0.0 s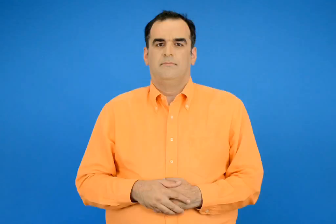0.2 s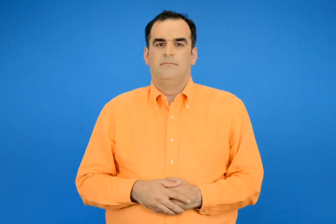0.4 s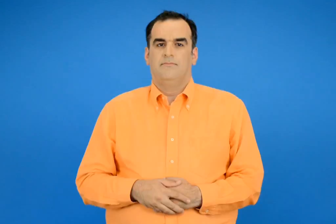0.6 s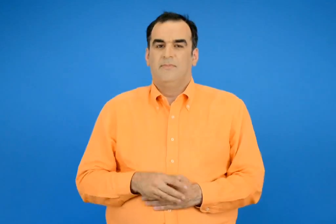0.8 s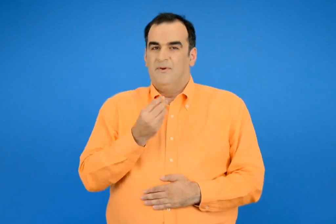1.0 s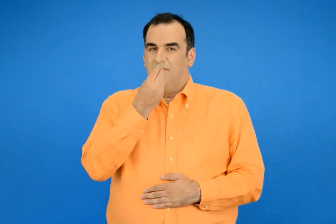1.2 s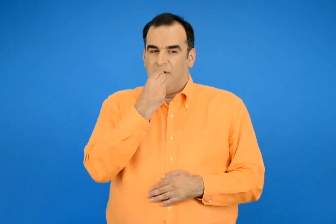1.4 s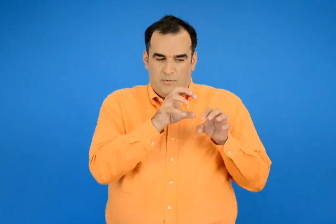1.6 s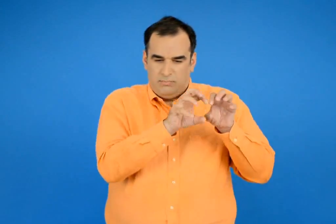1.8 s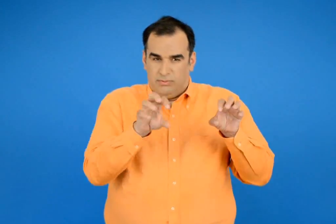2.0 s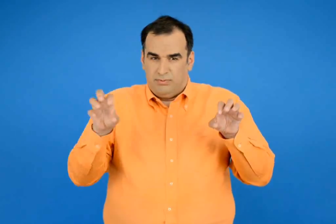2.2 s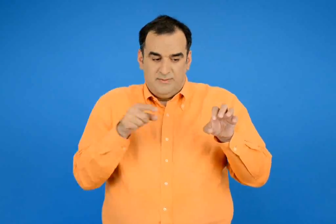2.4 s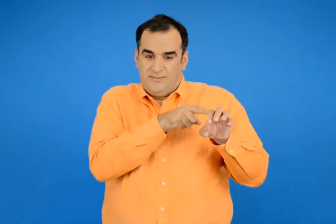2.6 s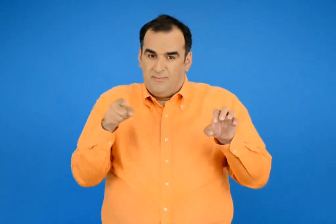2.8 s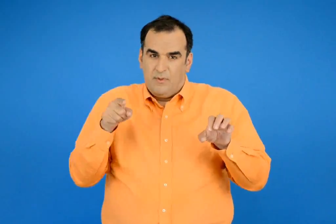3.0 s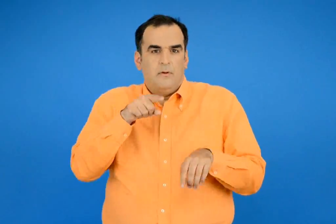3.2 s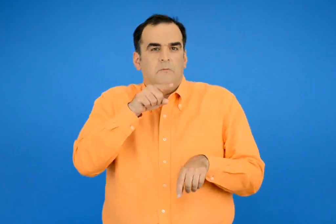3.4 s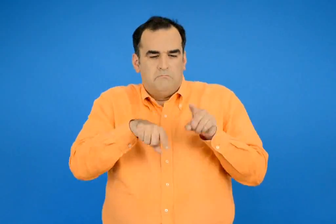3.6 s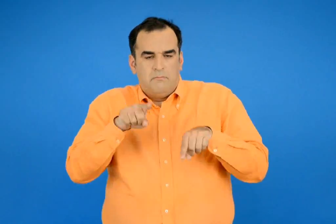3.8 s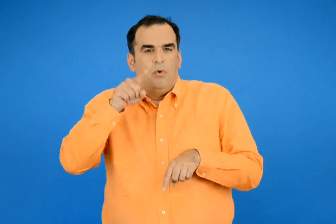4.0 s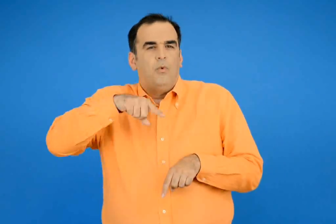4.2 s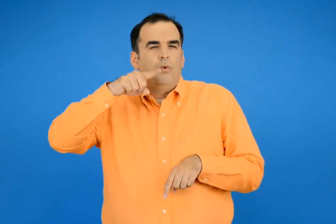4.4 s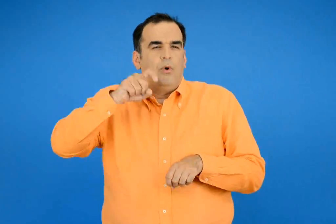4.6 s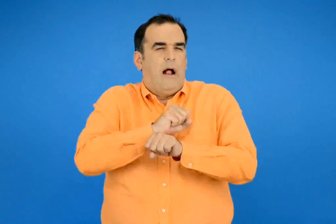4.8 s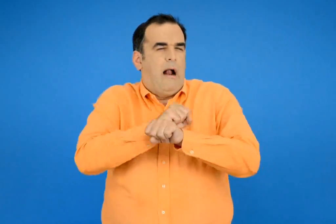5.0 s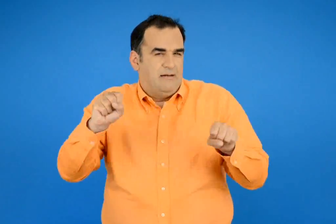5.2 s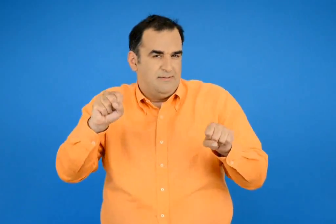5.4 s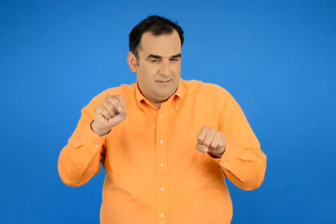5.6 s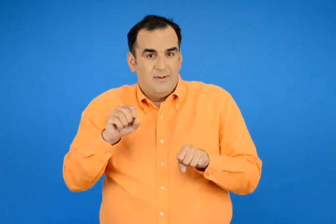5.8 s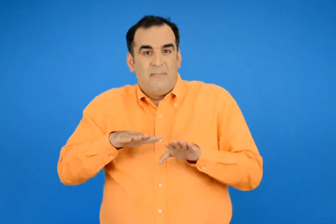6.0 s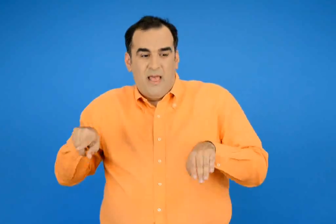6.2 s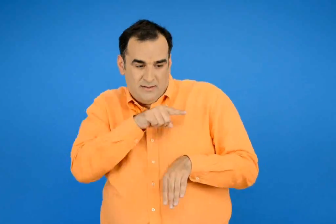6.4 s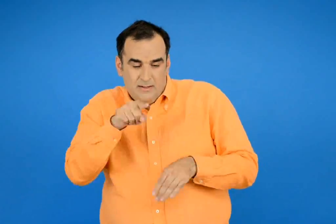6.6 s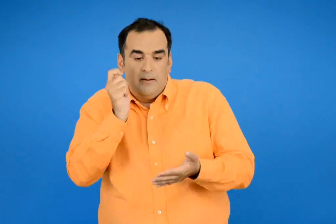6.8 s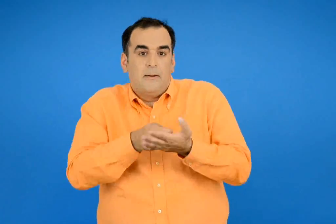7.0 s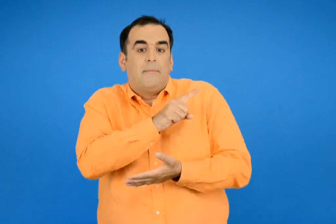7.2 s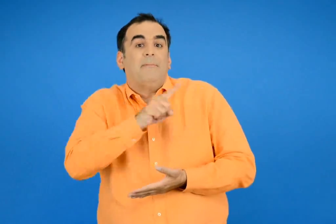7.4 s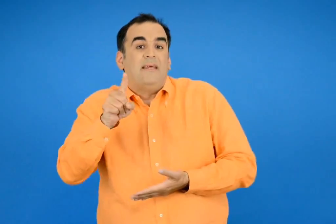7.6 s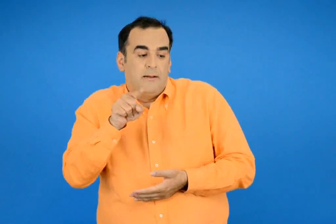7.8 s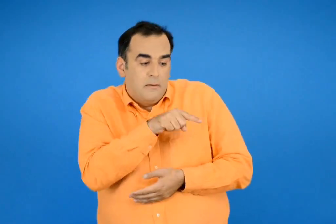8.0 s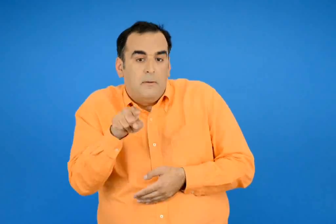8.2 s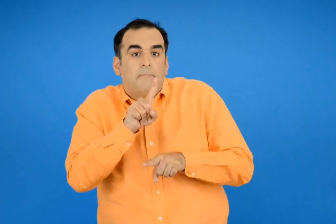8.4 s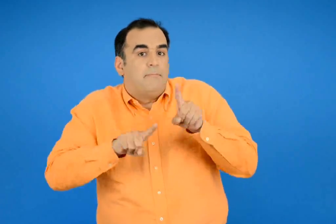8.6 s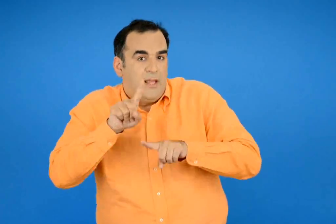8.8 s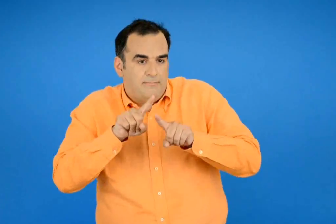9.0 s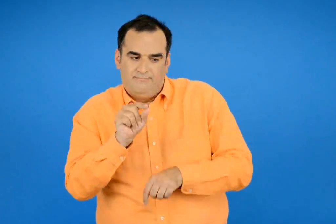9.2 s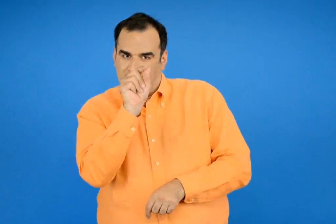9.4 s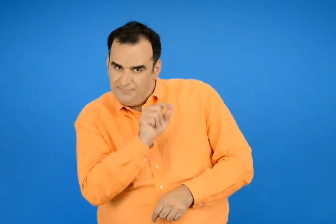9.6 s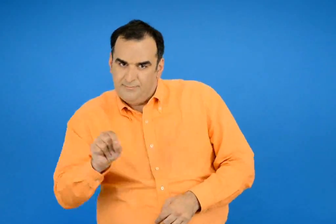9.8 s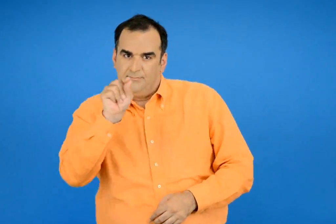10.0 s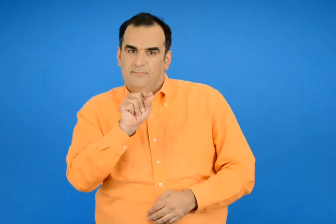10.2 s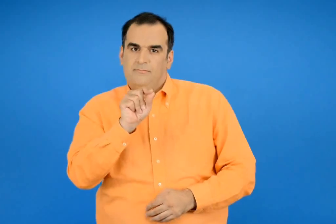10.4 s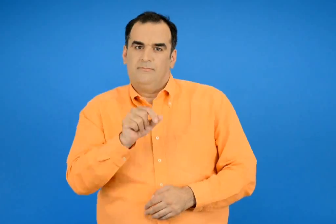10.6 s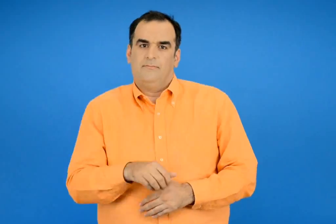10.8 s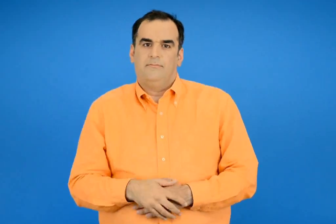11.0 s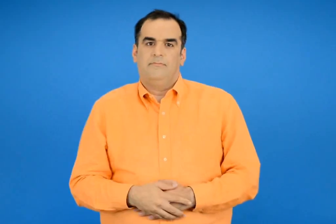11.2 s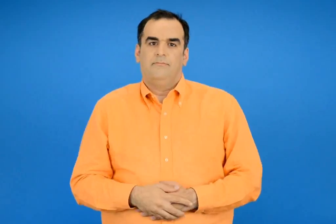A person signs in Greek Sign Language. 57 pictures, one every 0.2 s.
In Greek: ποιά τρόφιμα δεν πρέπει να αγοράσουν τα παιδιά γιατι έχουν λήξει ; τα κυκλώνω
